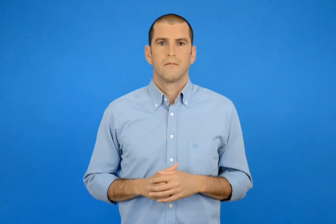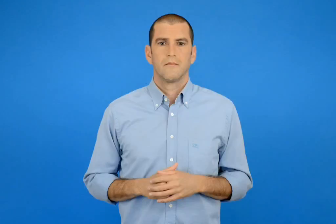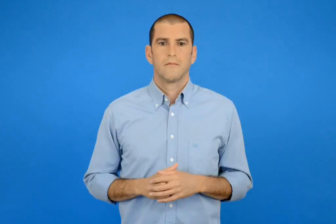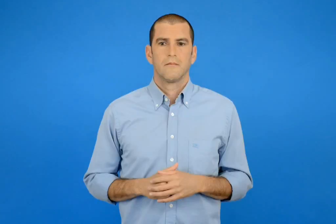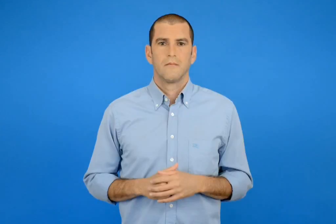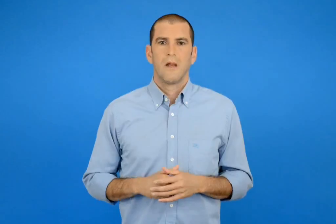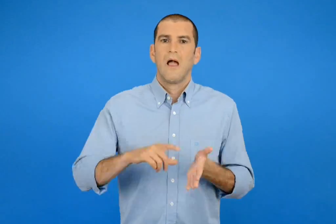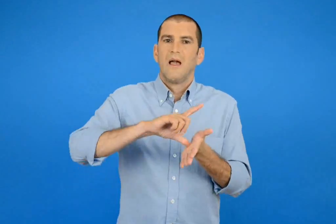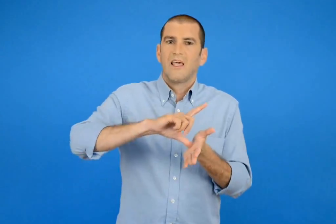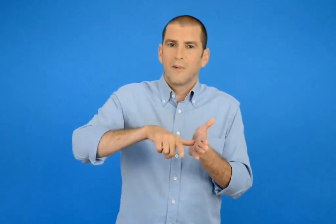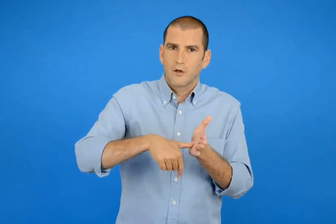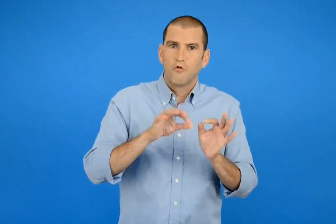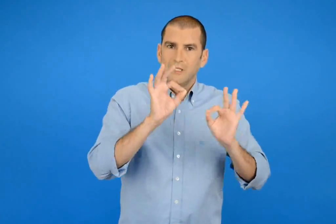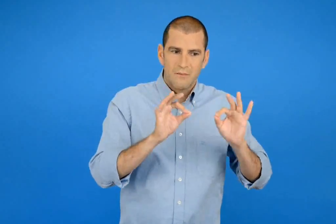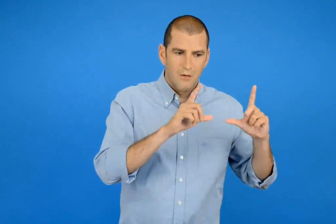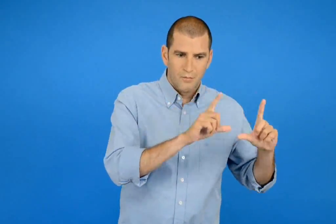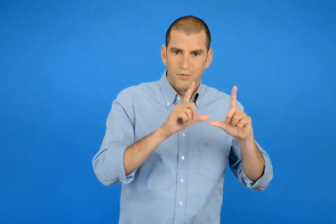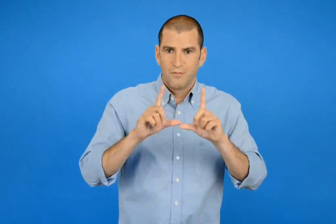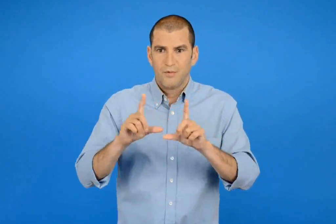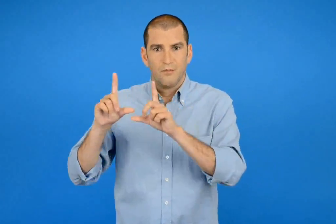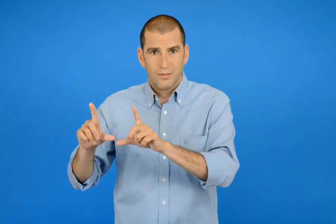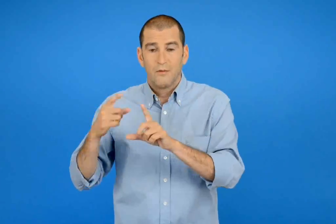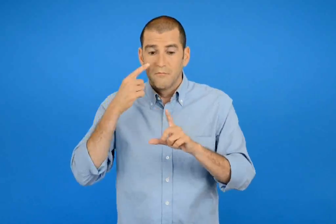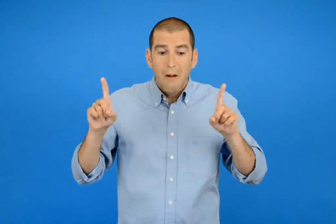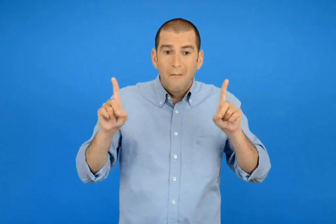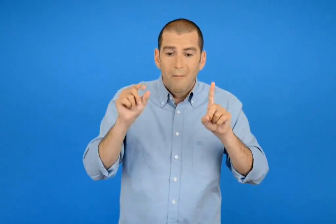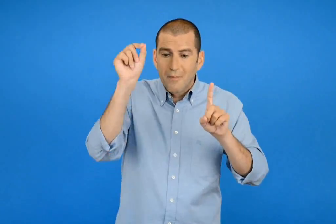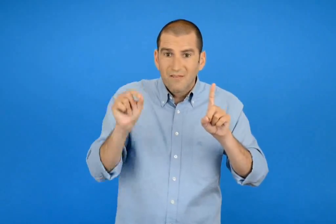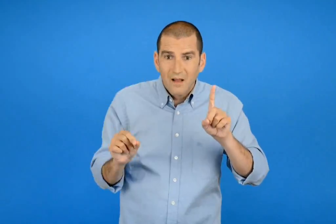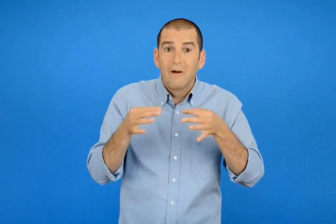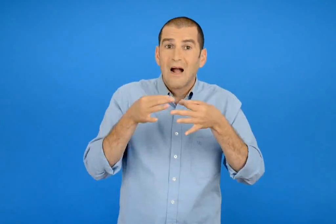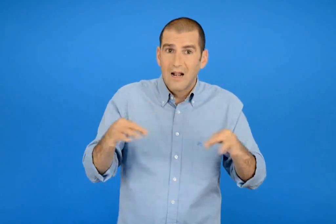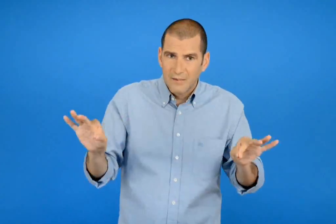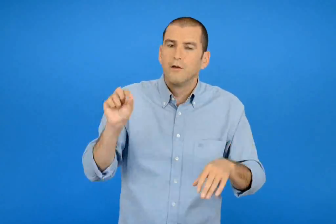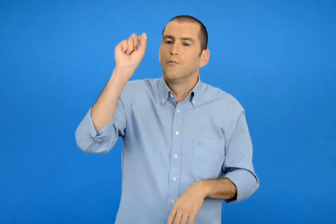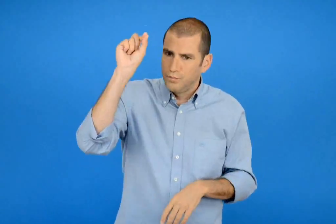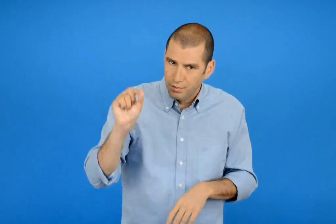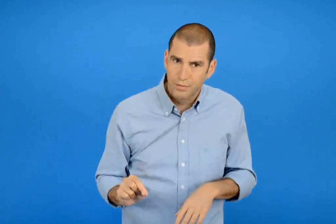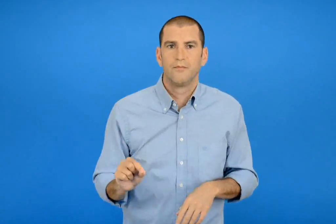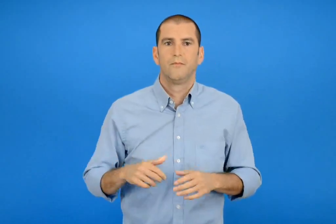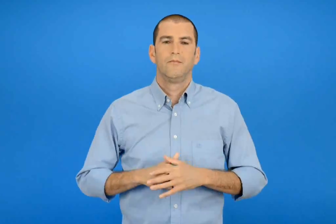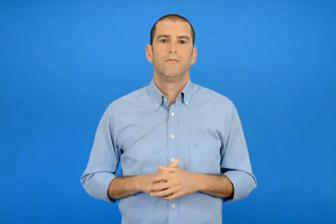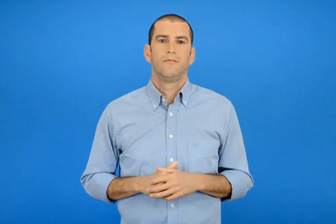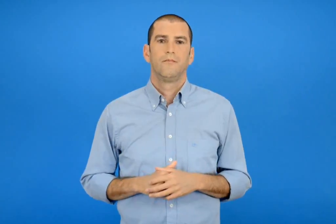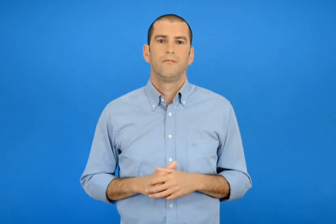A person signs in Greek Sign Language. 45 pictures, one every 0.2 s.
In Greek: συμπληρώνω σε κάθε γεωμετρικό σχήμα τις πλευρές που λείπουν
